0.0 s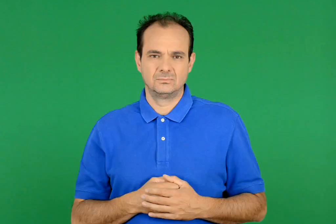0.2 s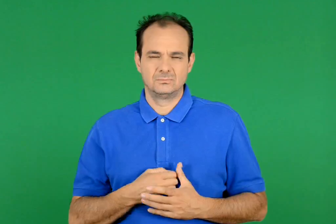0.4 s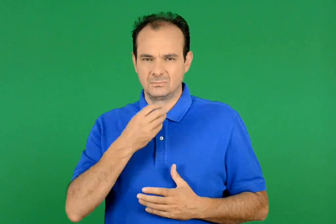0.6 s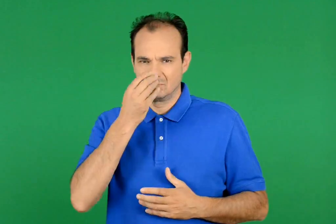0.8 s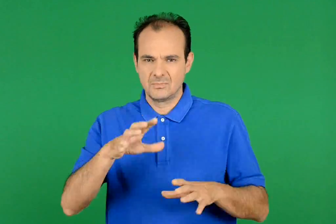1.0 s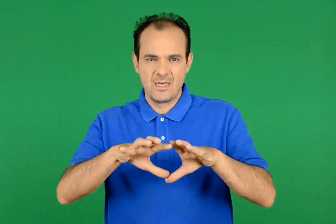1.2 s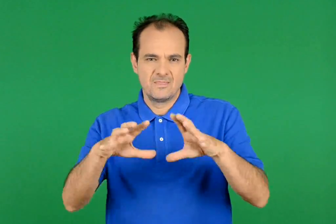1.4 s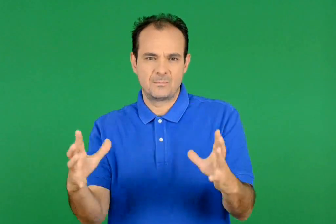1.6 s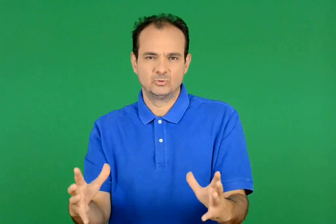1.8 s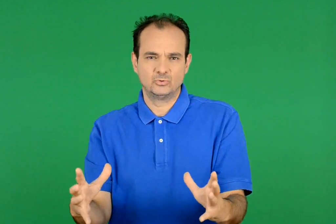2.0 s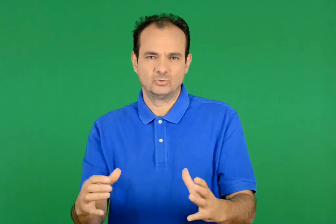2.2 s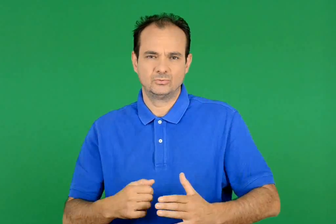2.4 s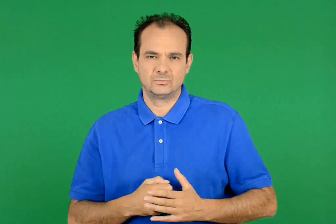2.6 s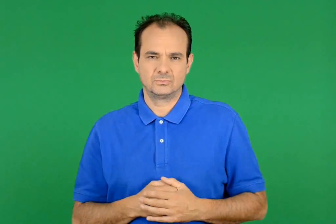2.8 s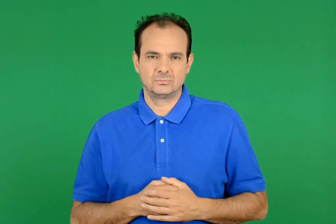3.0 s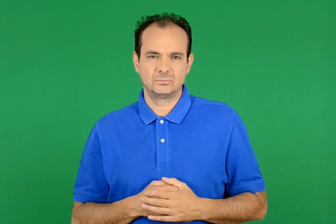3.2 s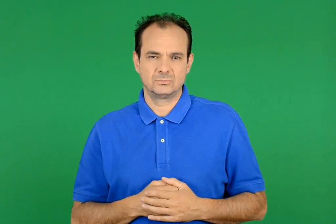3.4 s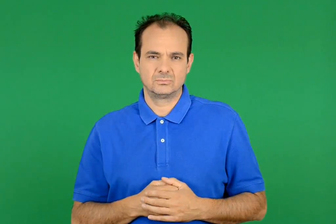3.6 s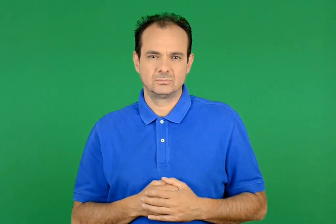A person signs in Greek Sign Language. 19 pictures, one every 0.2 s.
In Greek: θάμνος
